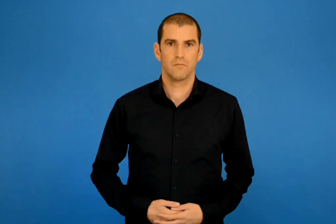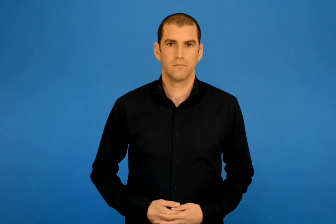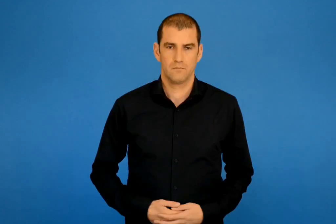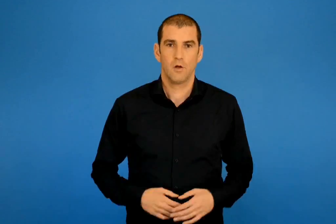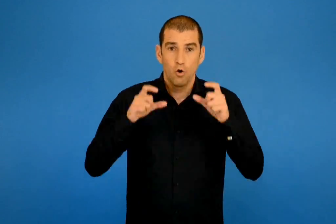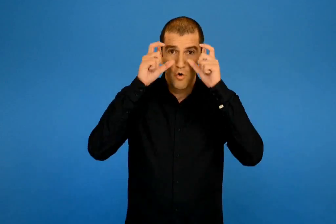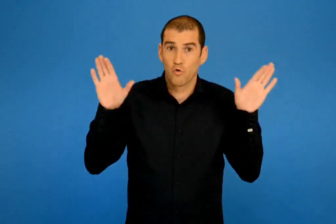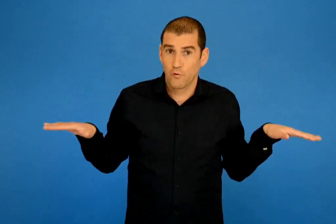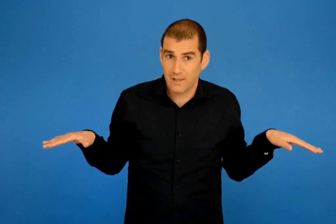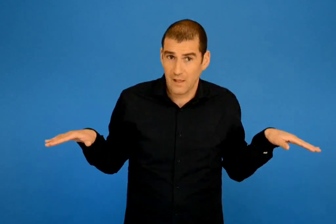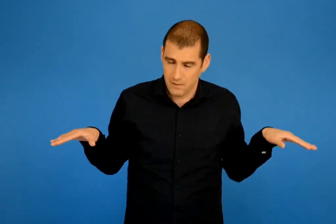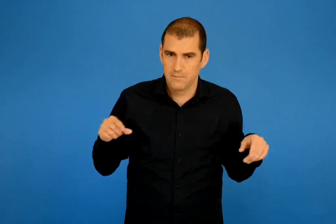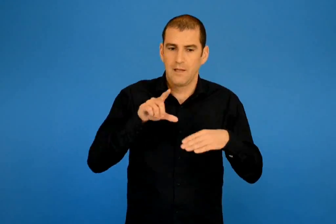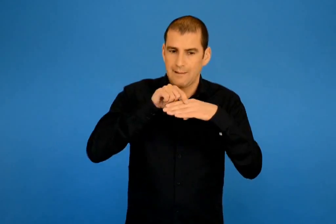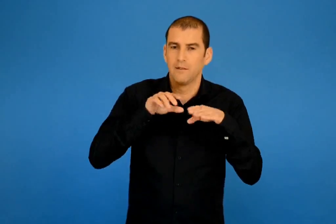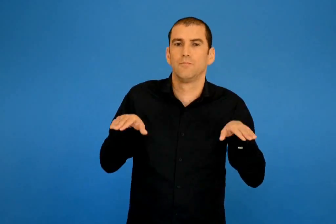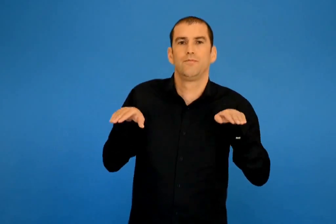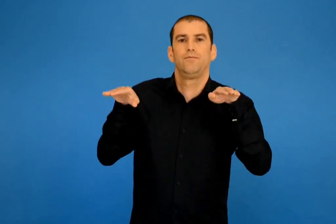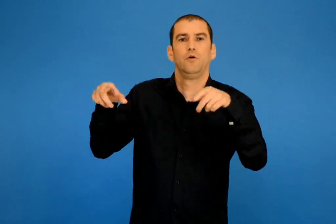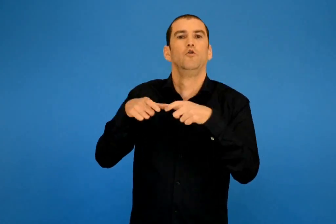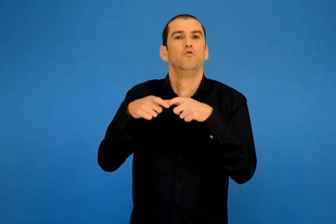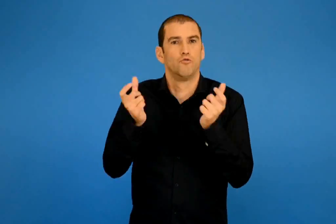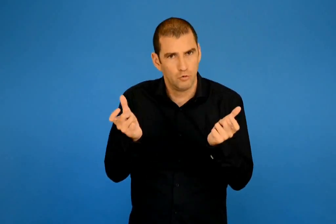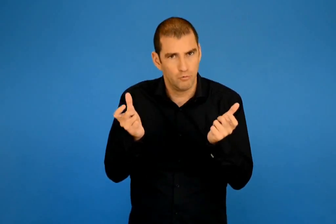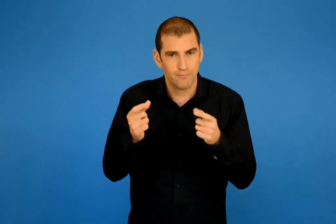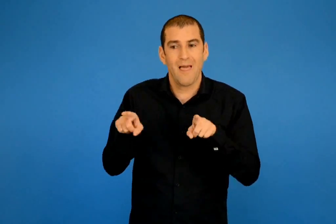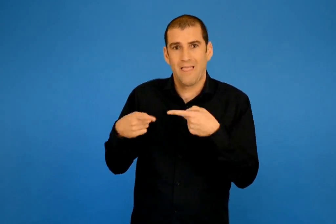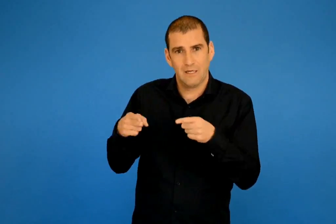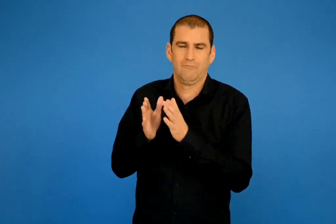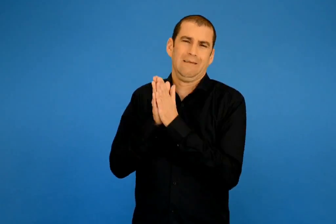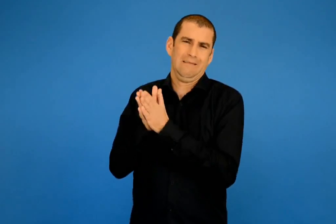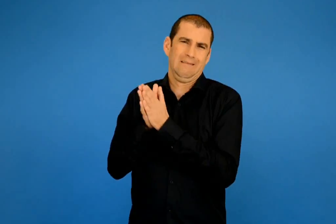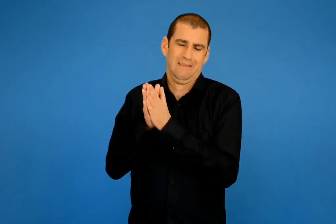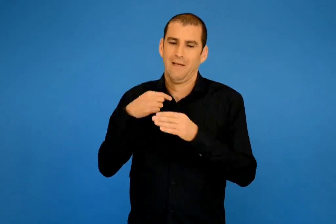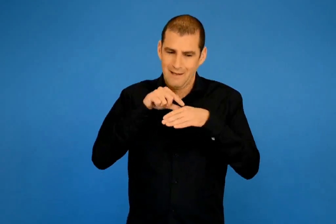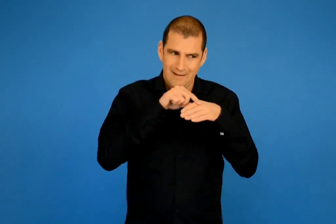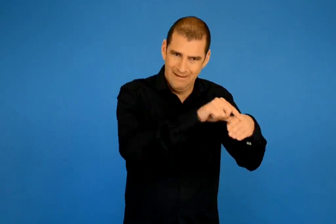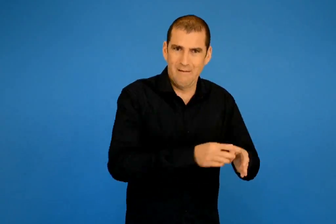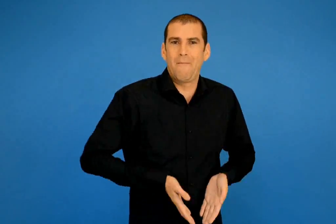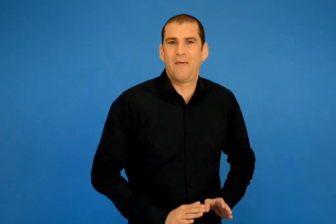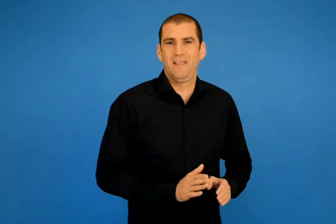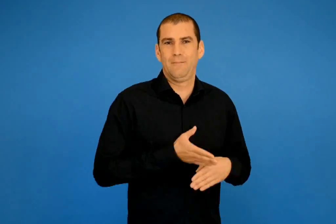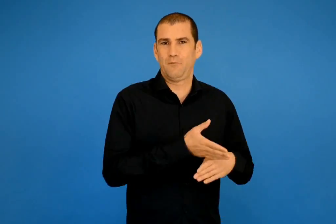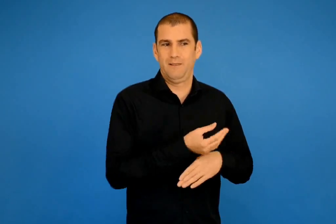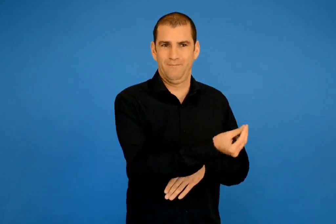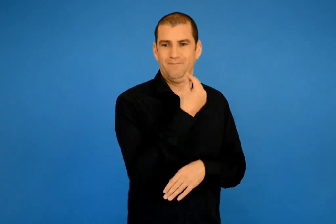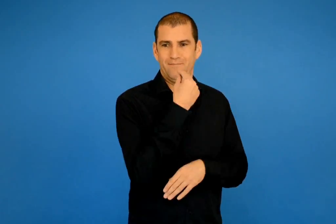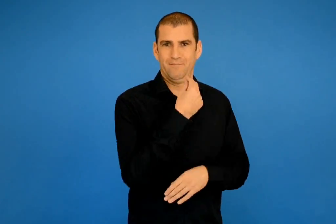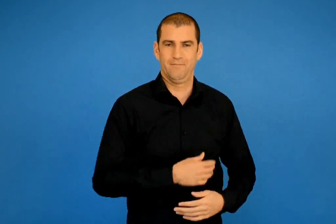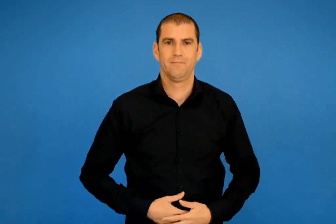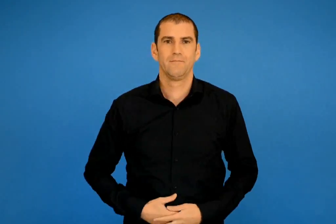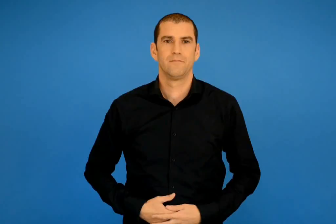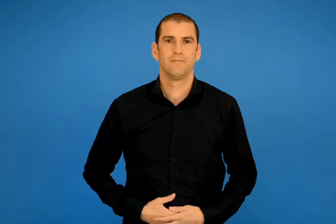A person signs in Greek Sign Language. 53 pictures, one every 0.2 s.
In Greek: η κουκουβάγια πήγε στο σχολείο παρακάλεσε το δάσκαλο κι αυτός δέχτηκε να δώσει το ψωμί του μωρού της
